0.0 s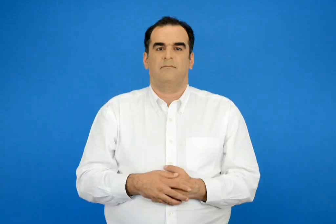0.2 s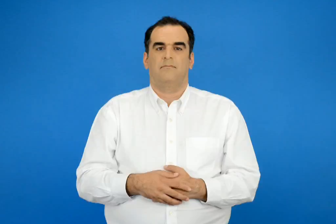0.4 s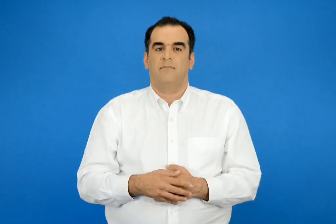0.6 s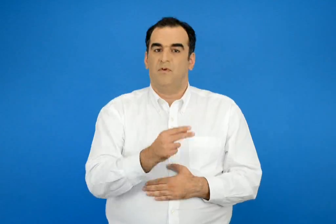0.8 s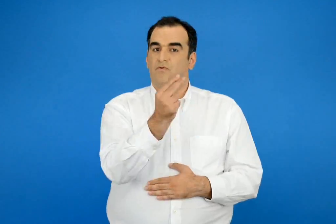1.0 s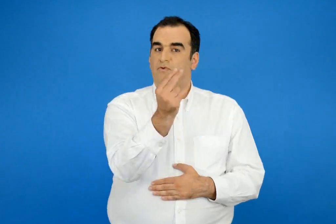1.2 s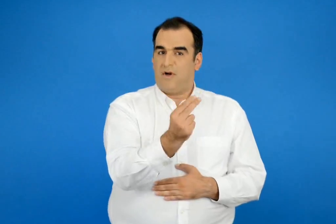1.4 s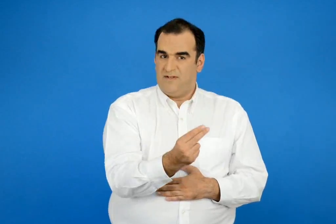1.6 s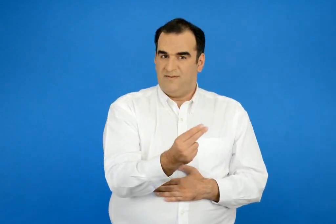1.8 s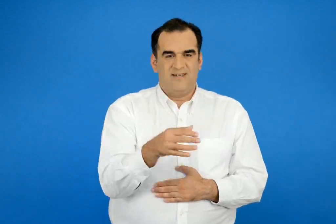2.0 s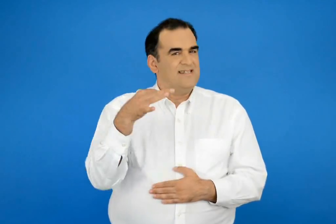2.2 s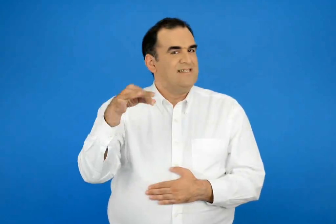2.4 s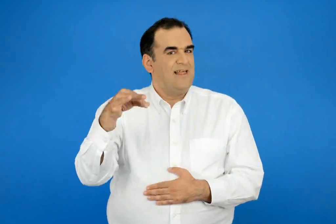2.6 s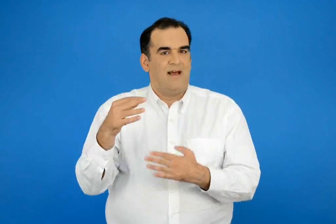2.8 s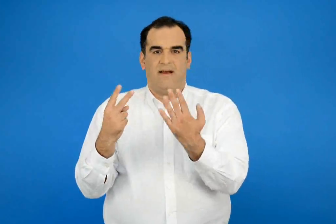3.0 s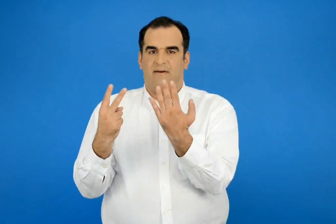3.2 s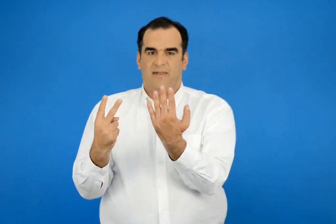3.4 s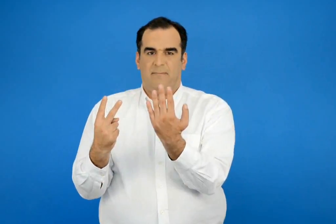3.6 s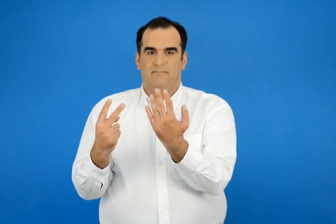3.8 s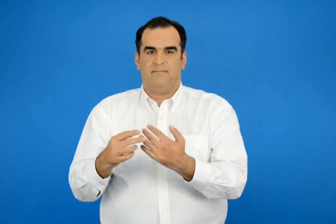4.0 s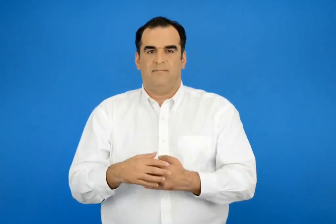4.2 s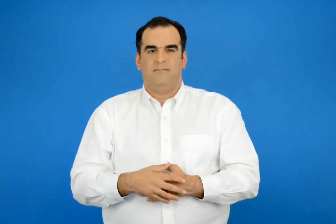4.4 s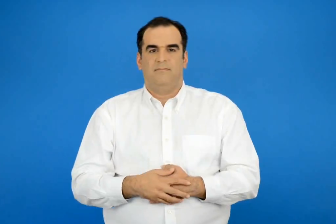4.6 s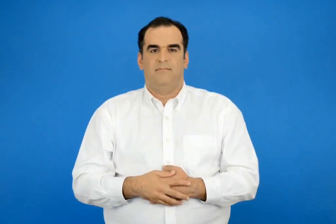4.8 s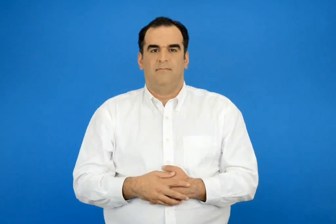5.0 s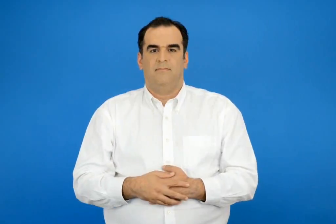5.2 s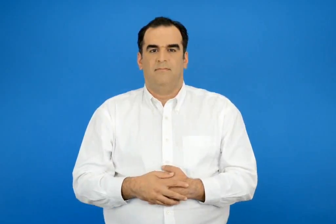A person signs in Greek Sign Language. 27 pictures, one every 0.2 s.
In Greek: ζωγραφική 7 ζωγραφική σελίδα 7 το ίδιο στα παρακάτω
